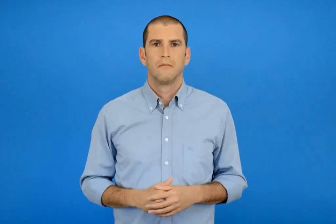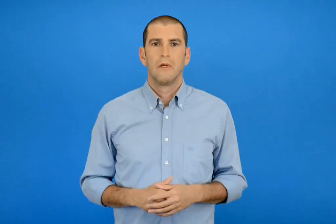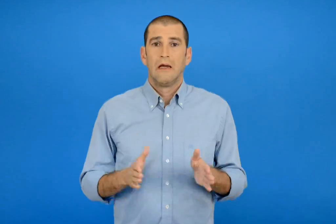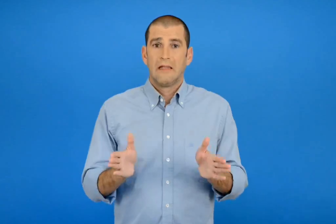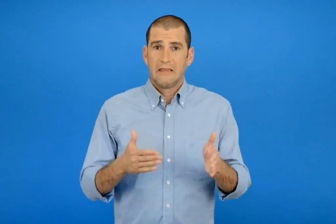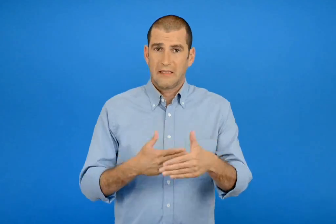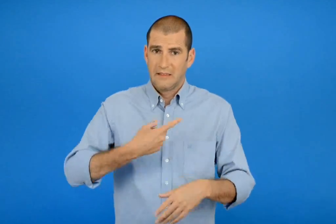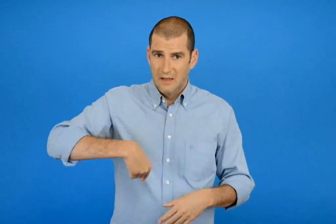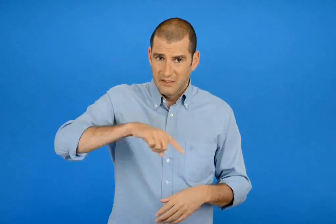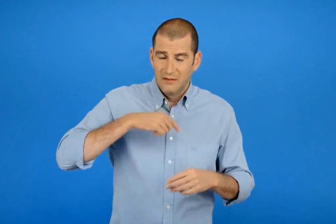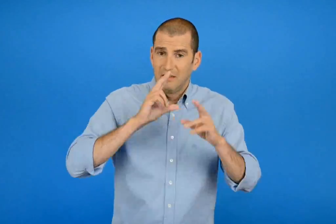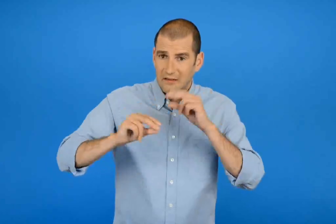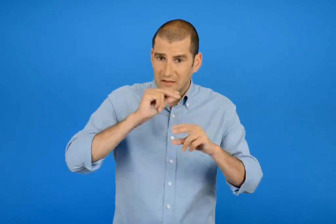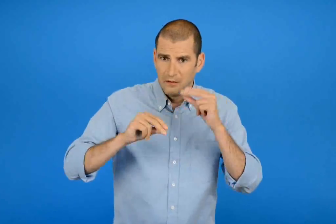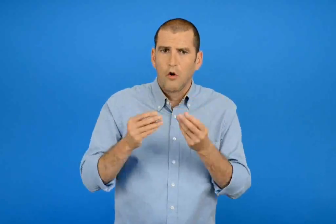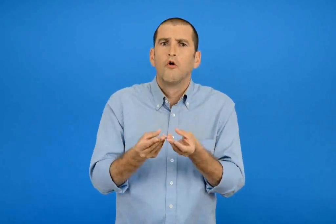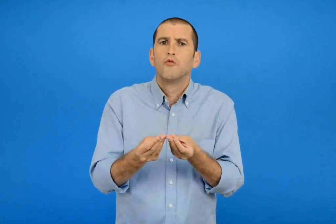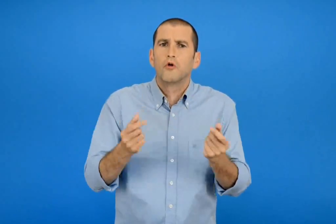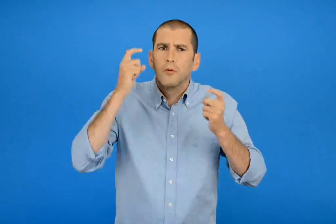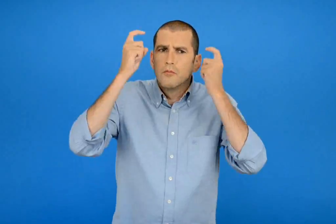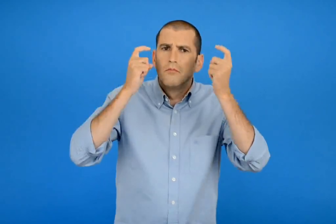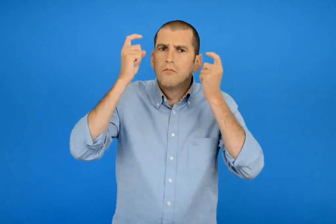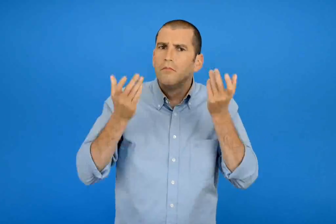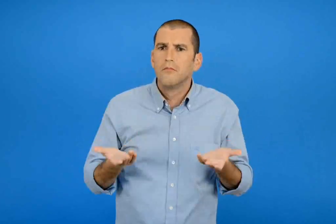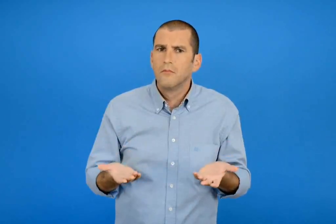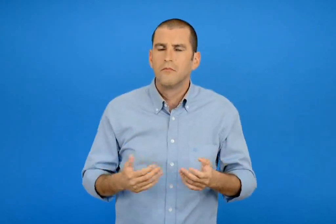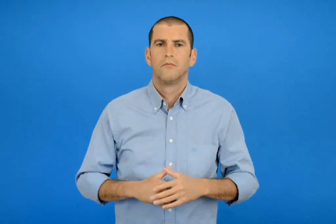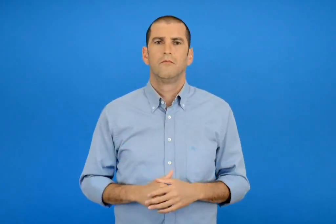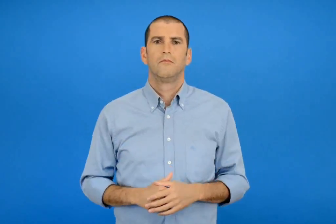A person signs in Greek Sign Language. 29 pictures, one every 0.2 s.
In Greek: συζητάμε στην τάξη τον τρόπο που σκεφτήκαμε
